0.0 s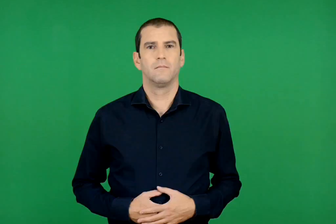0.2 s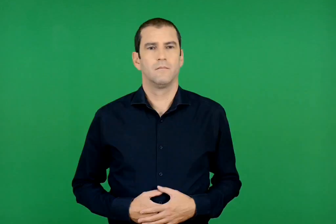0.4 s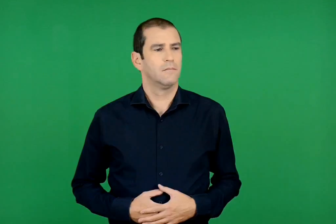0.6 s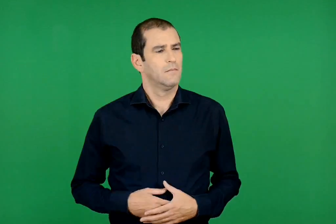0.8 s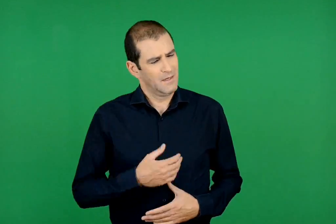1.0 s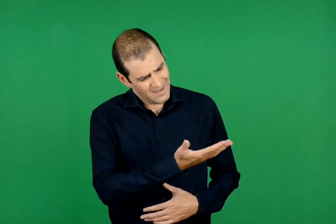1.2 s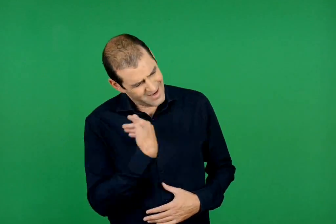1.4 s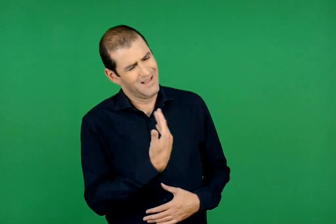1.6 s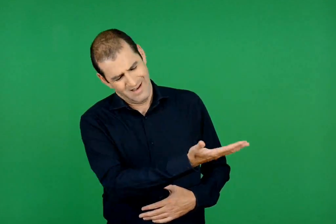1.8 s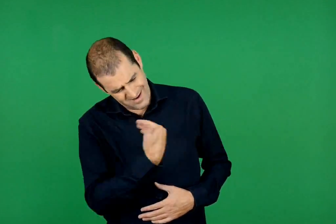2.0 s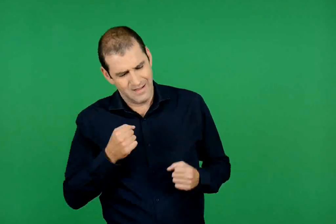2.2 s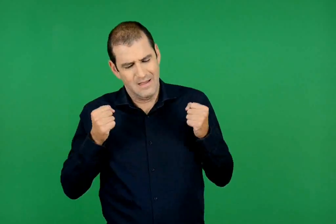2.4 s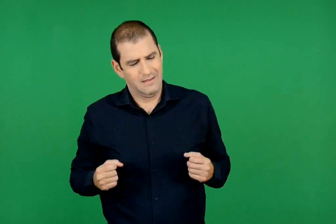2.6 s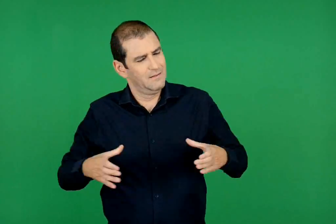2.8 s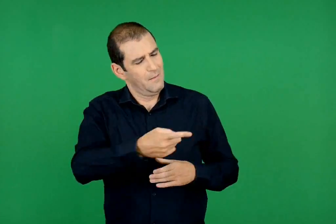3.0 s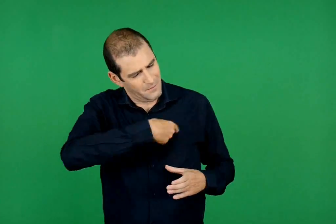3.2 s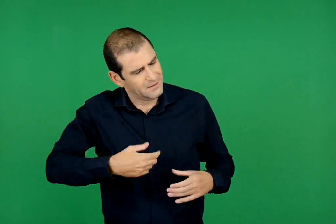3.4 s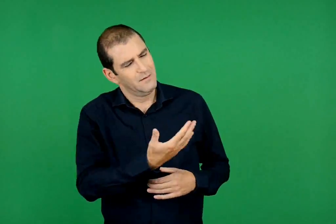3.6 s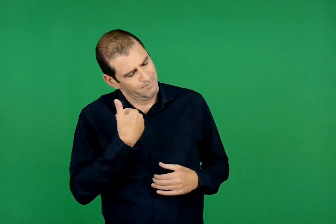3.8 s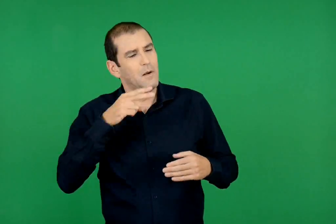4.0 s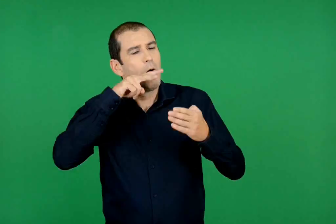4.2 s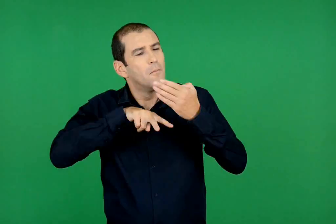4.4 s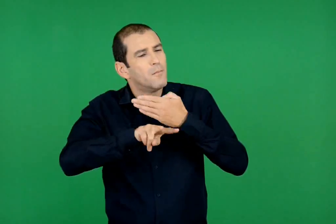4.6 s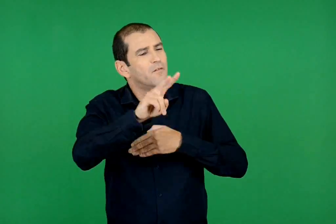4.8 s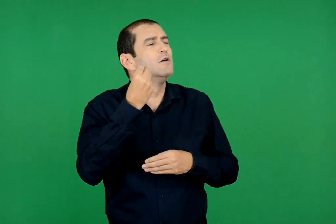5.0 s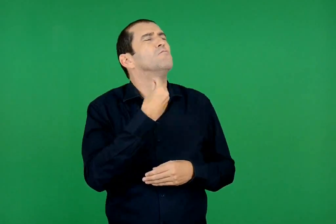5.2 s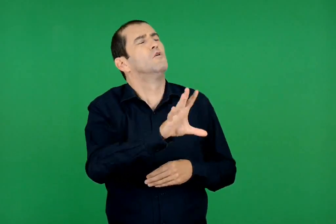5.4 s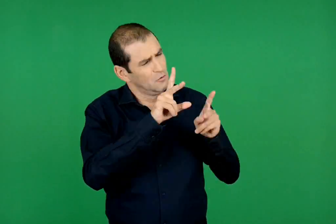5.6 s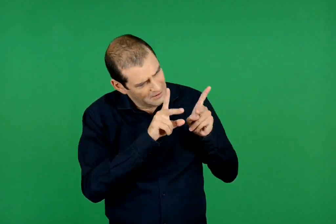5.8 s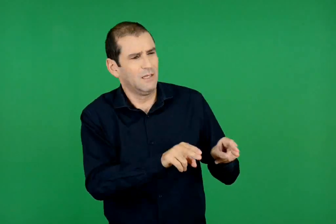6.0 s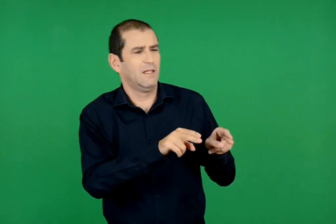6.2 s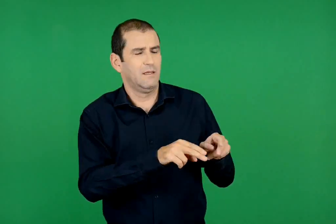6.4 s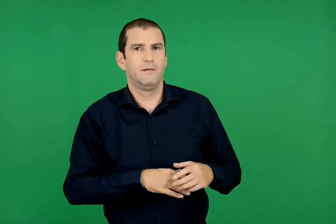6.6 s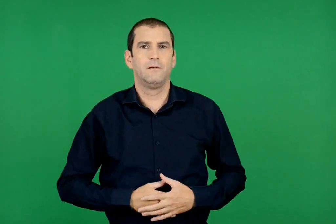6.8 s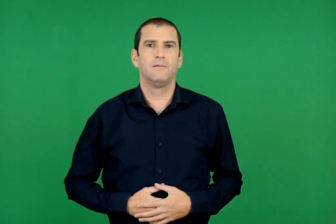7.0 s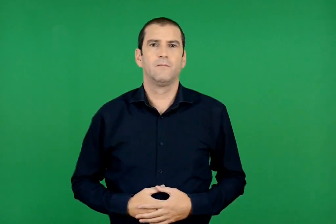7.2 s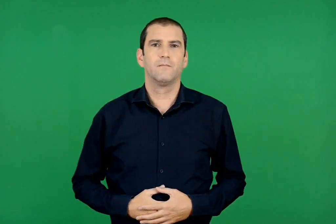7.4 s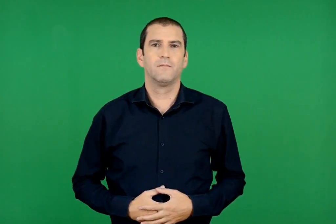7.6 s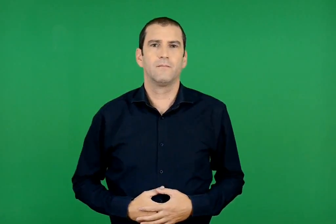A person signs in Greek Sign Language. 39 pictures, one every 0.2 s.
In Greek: κασσάνδρα , έλα κάτσε μαζι μας κι άσε πια τις απαίσιες προφητείες
